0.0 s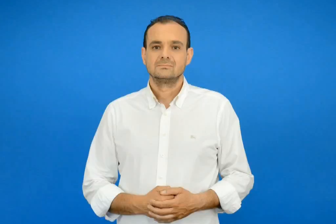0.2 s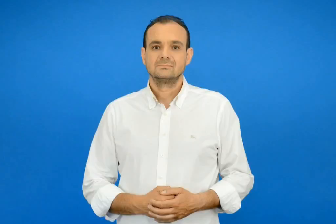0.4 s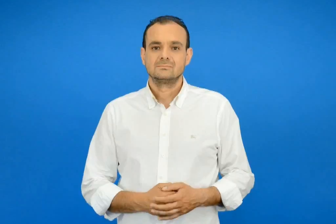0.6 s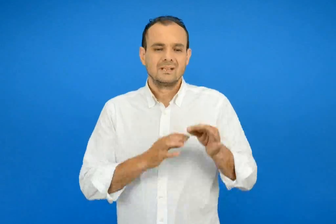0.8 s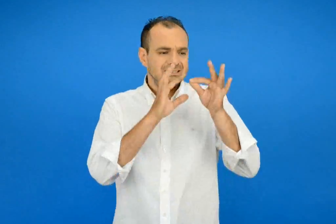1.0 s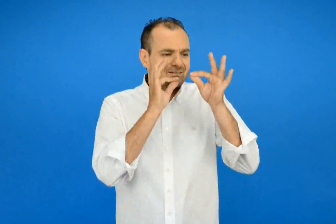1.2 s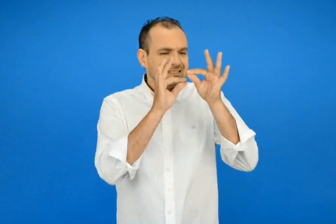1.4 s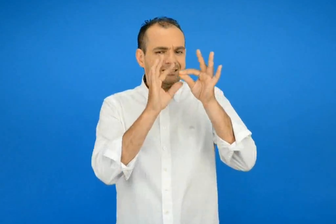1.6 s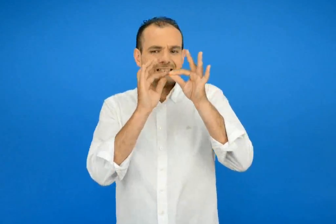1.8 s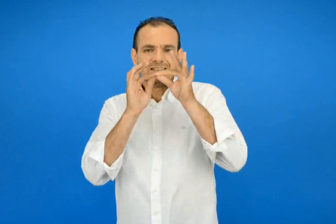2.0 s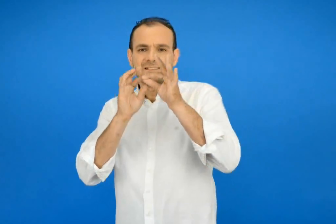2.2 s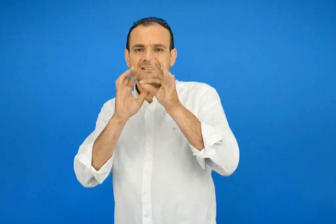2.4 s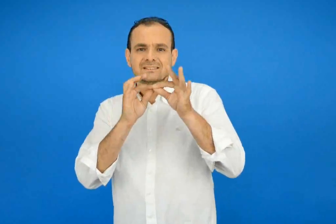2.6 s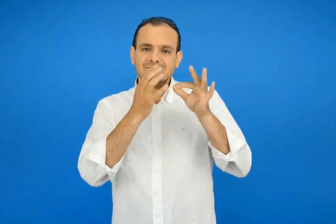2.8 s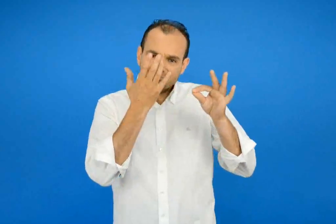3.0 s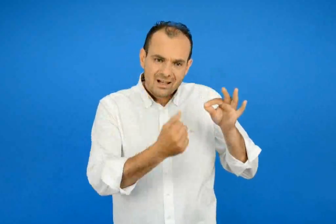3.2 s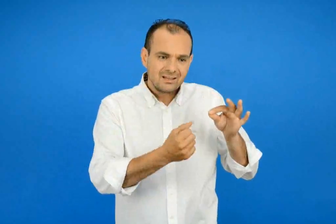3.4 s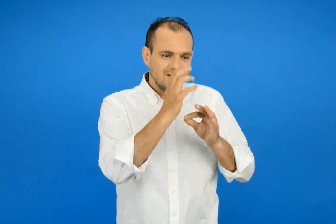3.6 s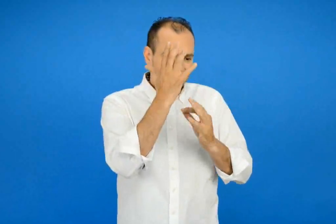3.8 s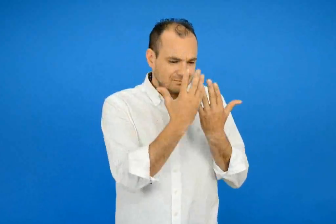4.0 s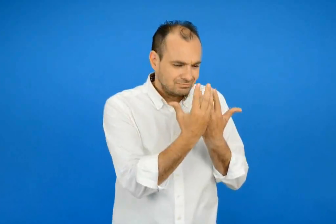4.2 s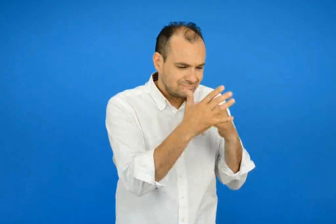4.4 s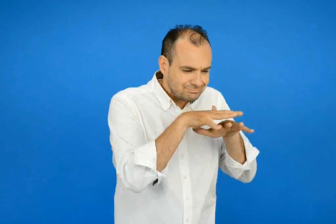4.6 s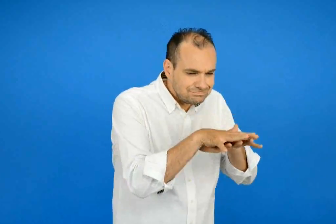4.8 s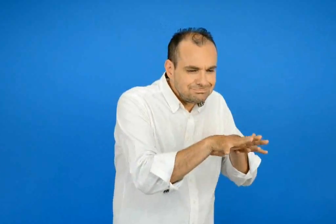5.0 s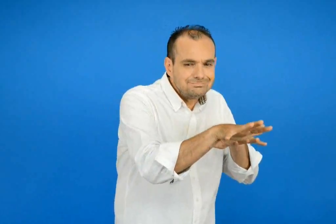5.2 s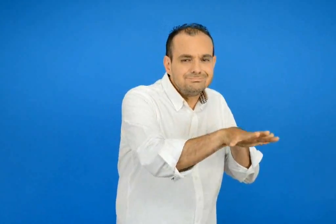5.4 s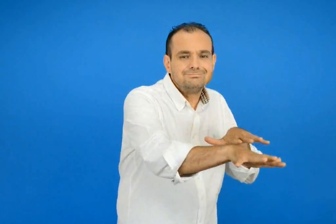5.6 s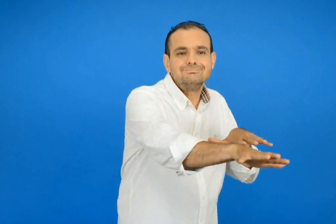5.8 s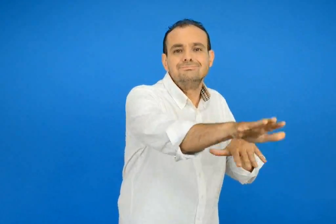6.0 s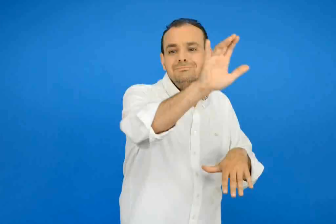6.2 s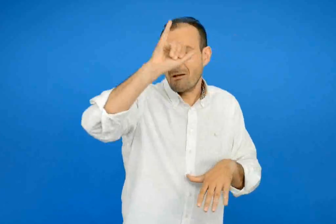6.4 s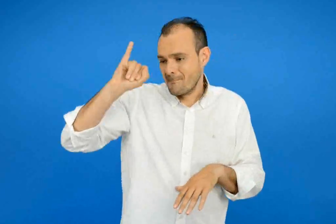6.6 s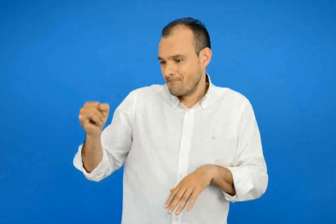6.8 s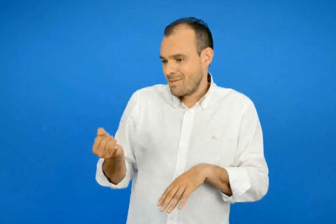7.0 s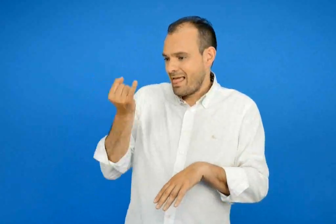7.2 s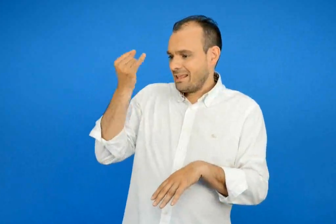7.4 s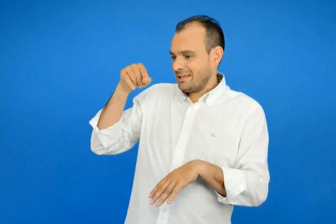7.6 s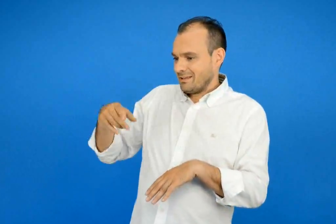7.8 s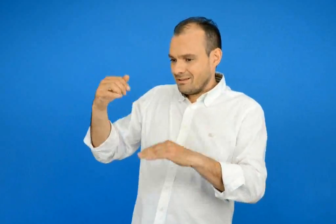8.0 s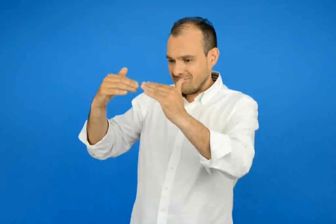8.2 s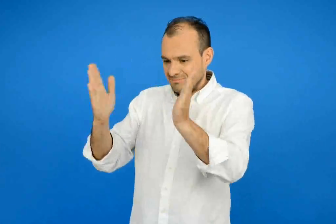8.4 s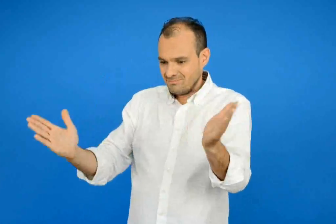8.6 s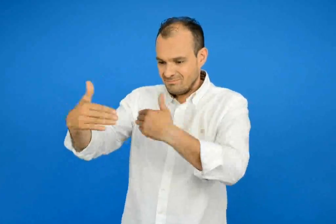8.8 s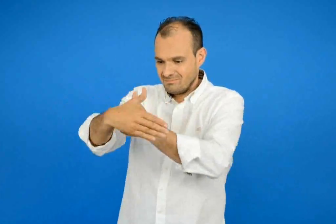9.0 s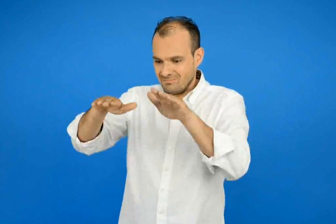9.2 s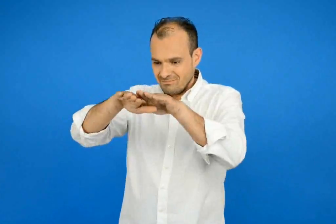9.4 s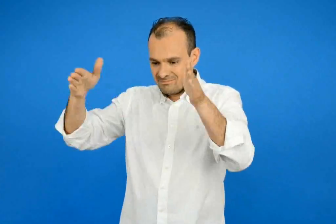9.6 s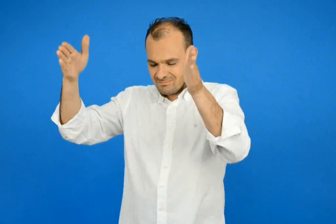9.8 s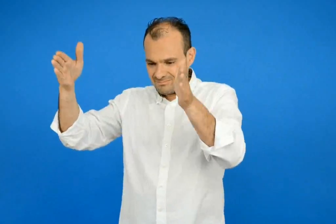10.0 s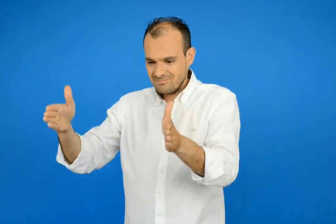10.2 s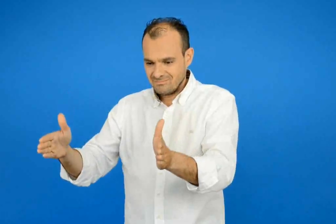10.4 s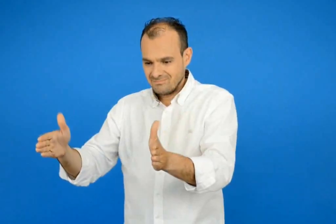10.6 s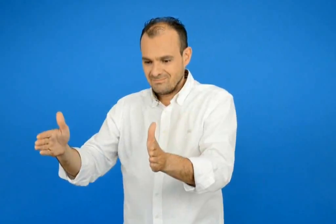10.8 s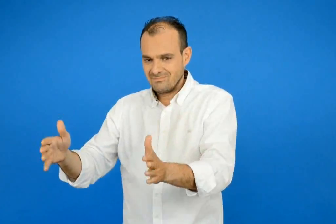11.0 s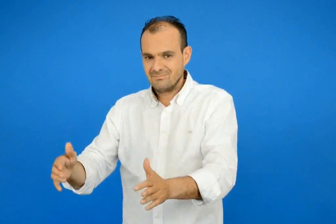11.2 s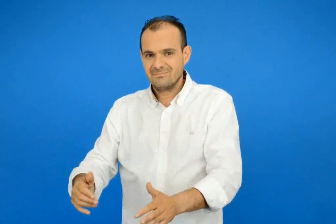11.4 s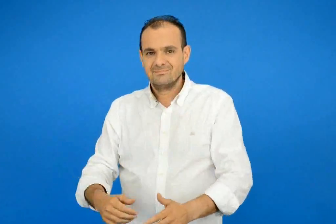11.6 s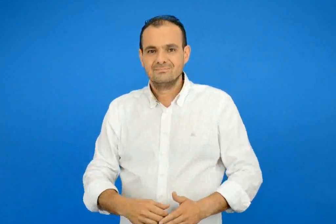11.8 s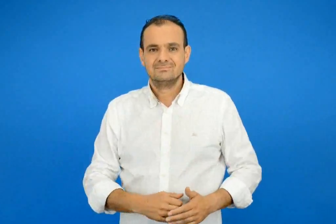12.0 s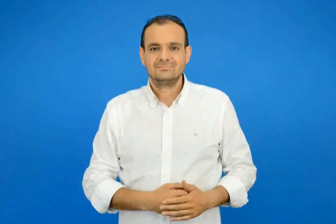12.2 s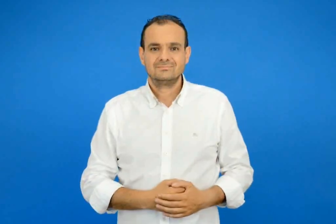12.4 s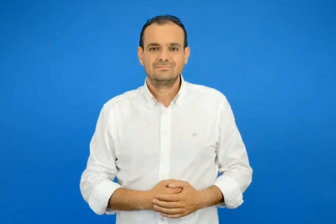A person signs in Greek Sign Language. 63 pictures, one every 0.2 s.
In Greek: τα σταφύλια έχω στα αμπέλι και το μελί στην κυψέλη
